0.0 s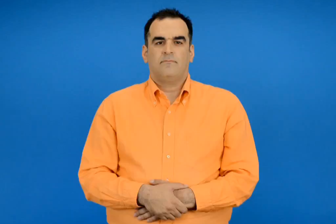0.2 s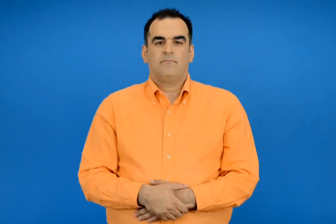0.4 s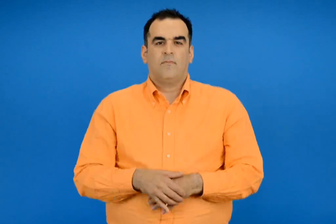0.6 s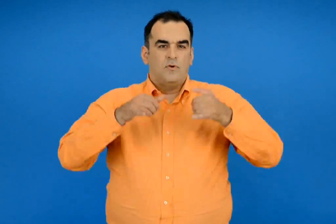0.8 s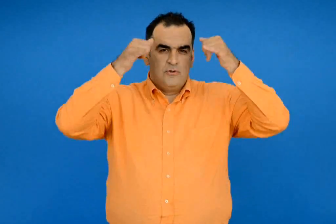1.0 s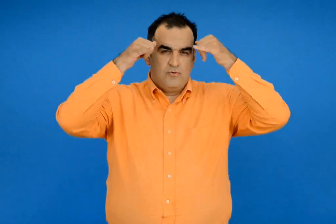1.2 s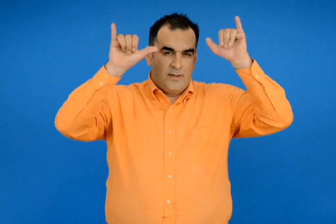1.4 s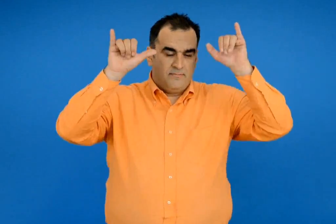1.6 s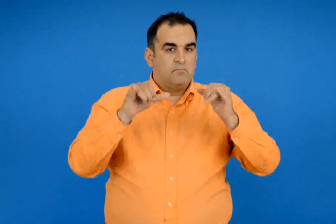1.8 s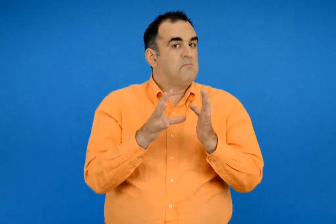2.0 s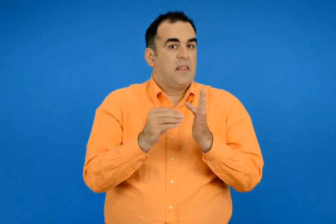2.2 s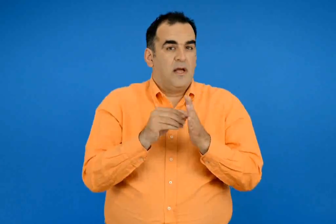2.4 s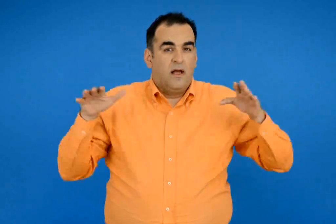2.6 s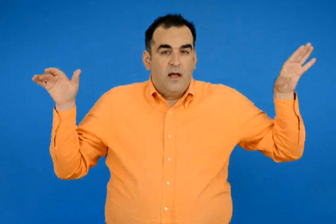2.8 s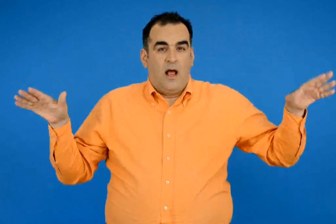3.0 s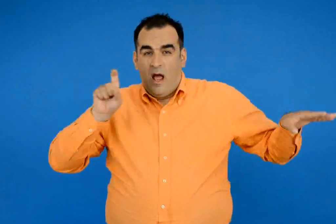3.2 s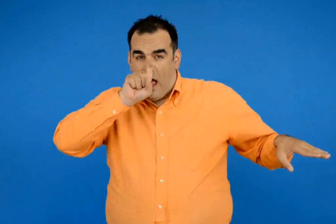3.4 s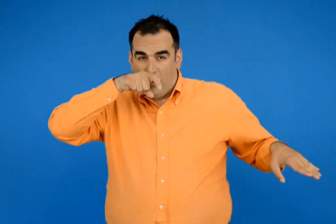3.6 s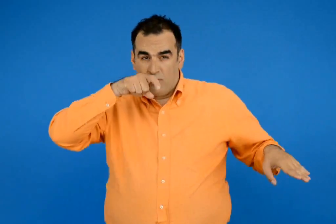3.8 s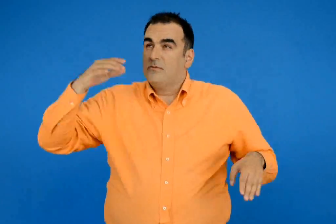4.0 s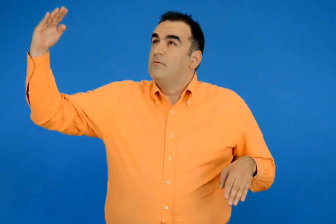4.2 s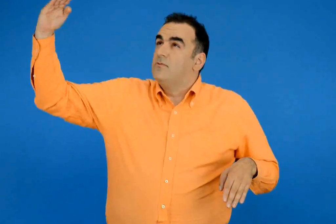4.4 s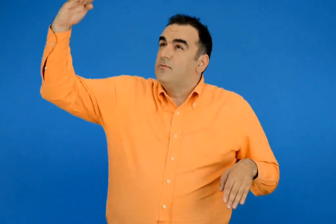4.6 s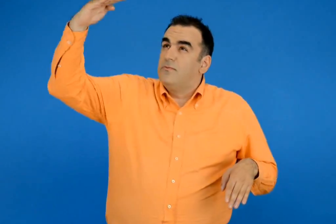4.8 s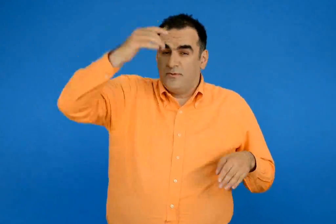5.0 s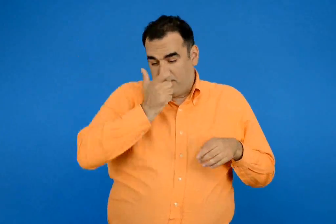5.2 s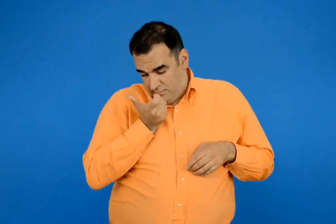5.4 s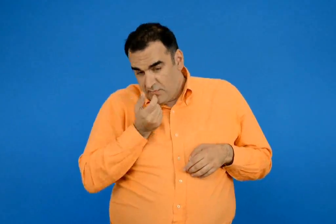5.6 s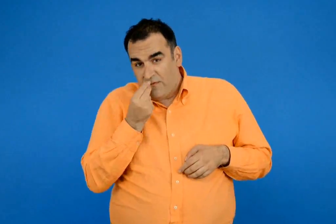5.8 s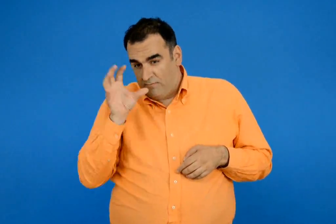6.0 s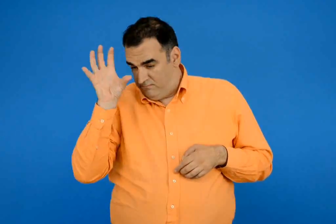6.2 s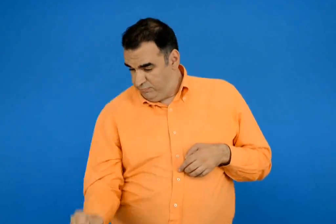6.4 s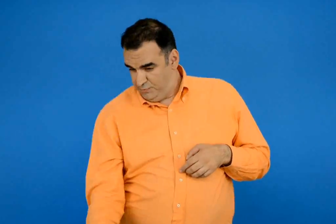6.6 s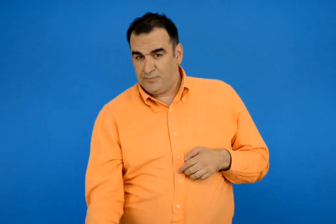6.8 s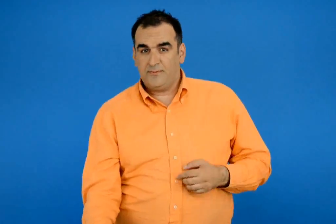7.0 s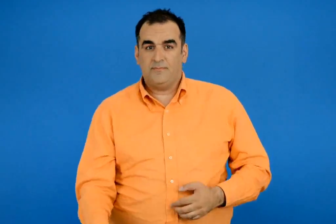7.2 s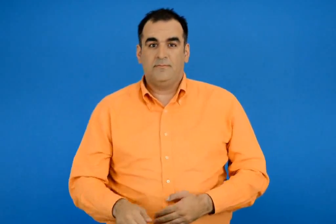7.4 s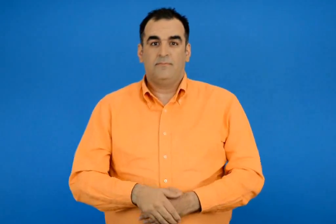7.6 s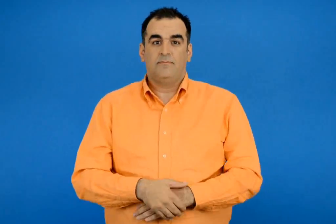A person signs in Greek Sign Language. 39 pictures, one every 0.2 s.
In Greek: ζώα όπως ο αετός βλέπουν πολύ καλά για να εντοπίζουν την τροφή τους
